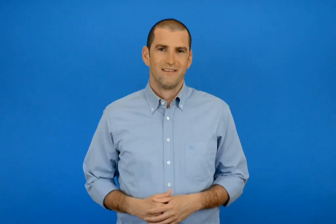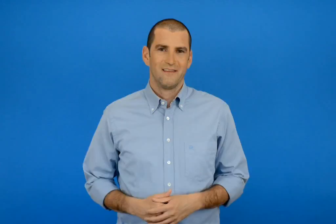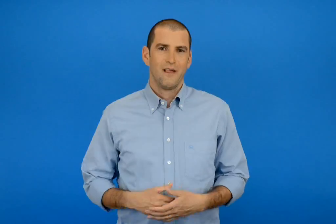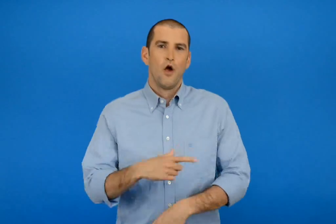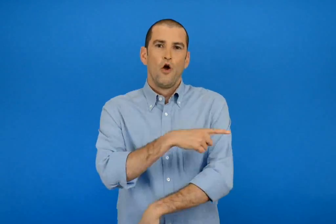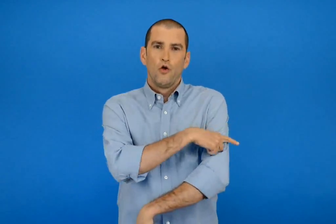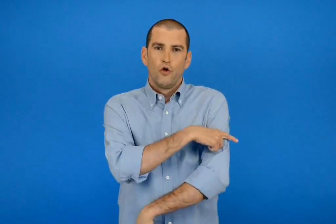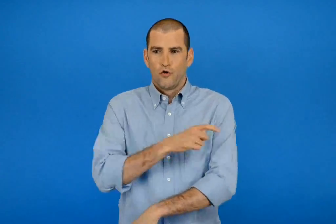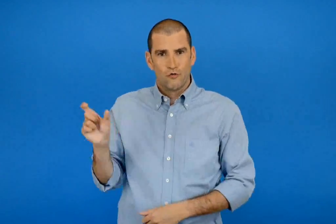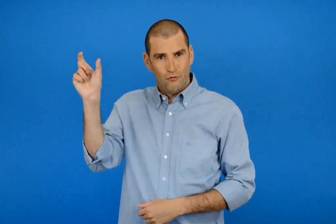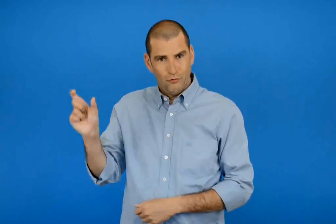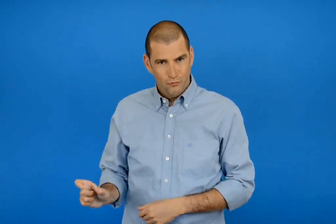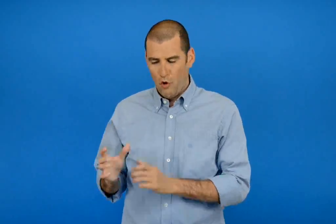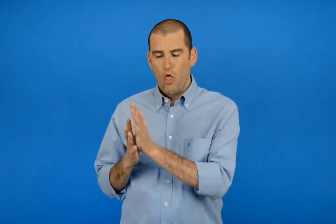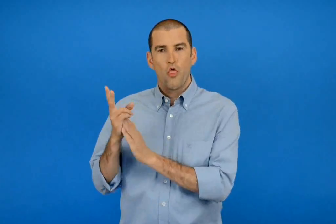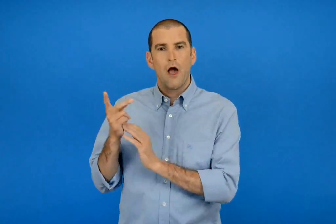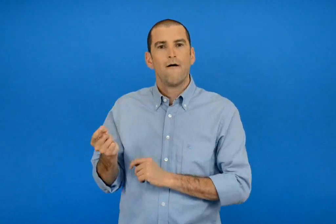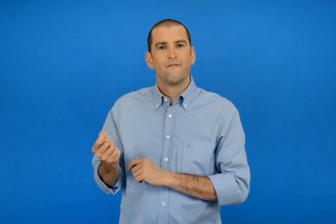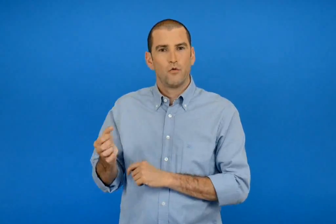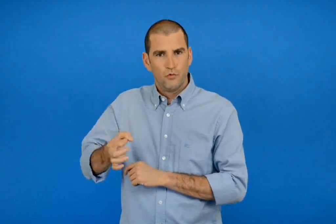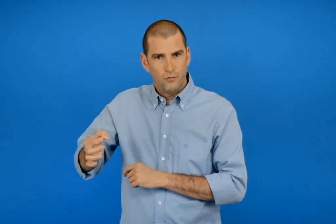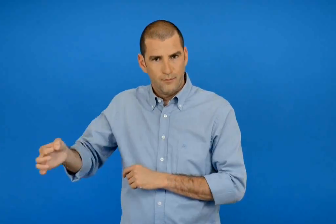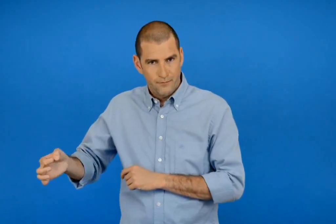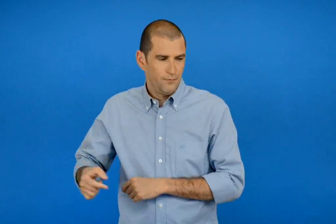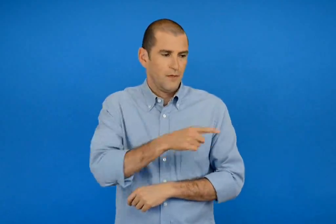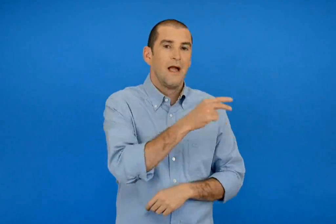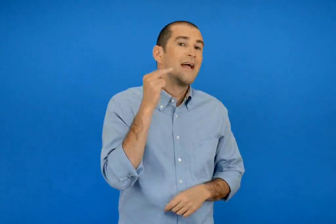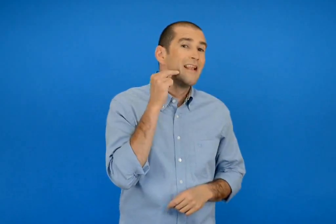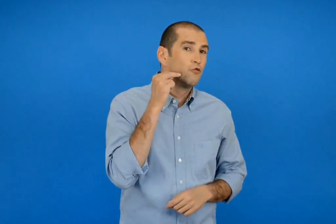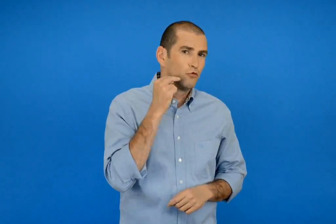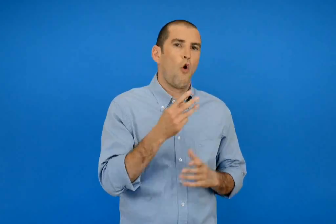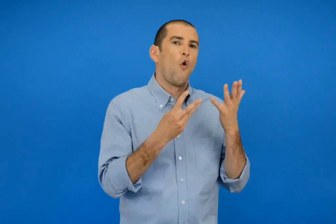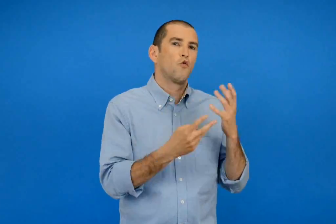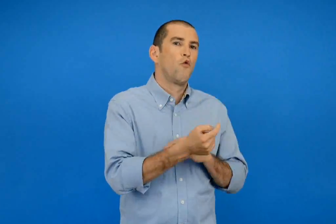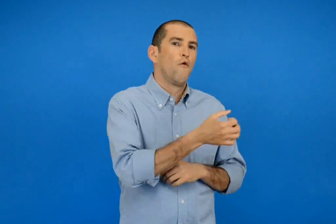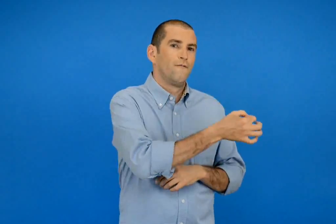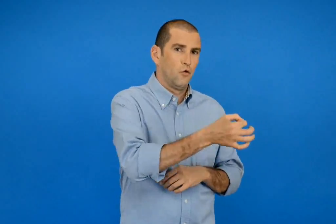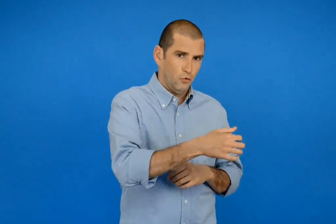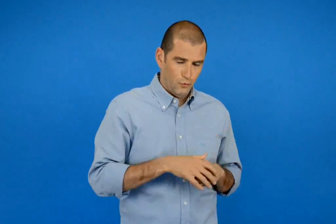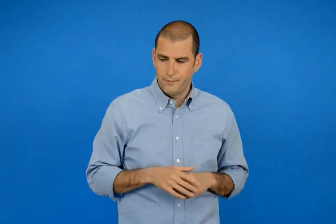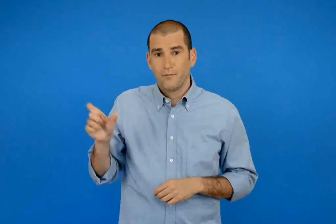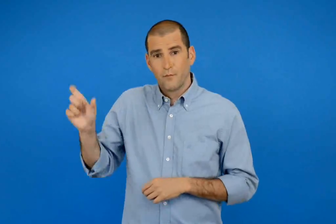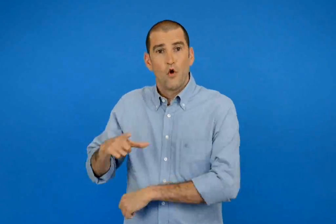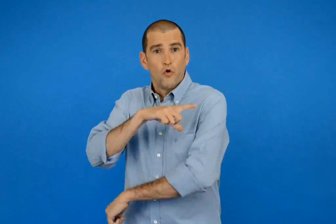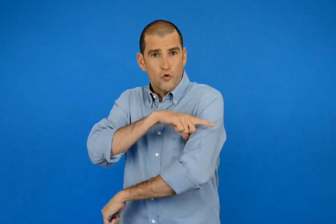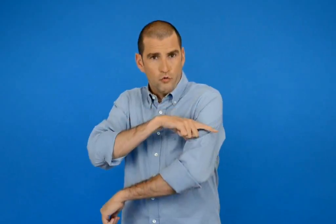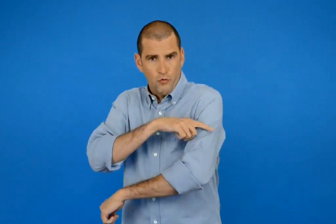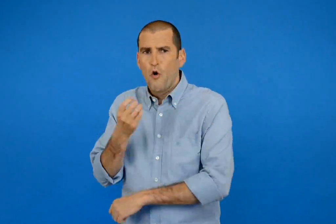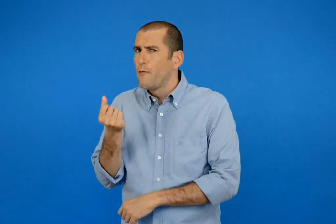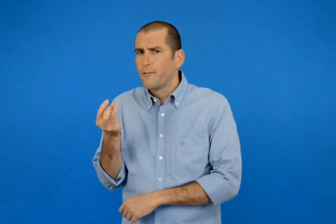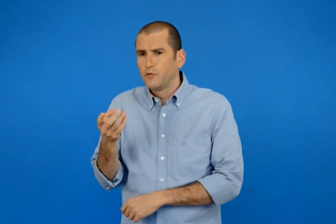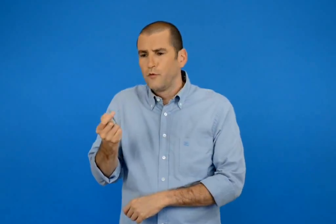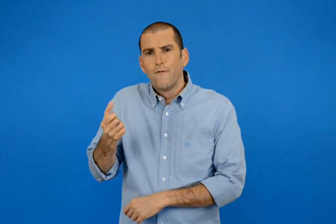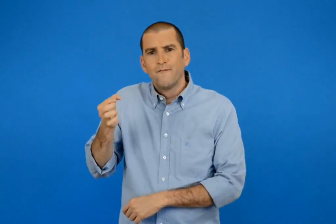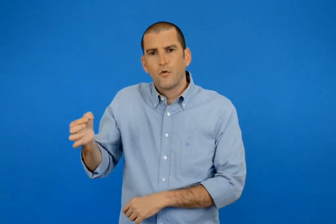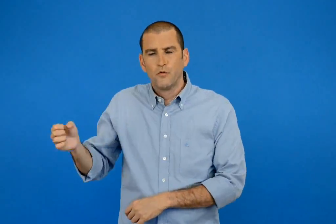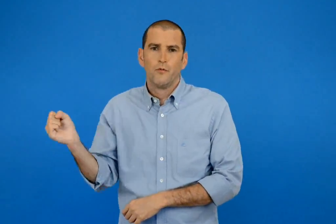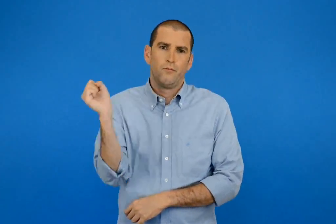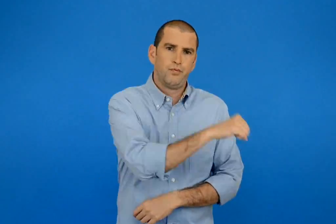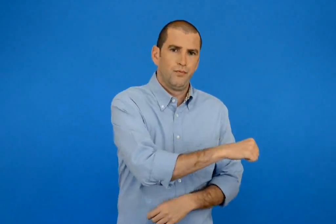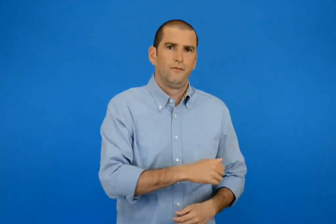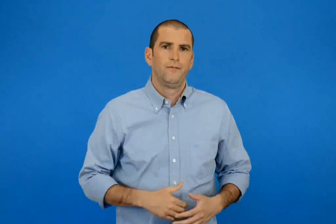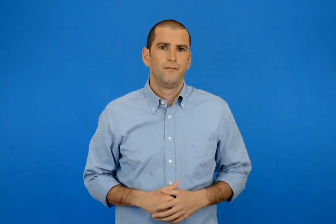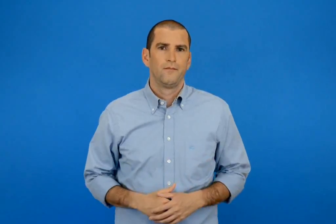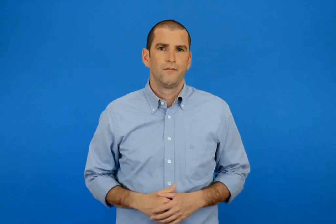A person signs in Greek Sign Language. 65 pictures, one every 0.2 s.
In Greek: ο γιώργος έχει 12 βόλους και ο νίκος 8 βόλους πόσους περισσοτέρους βόλους έχει ο γιώργος ;
